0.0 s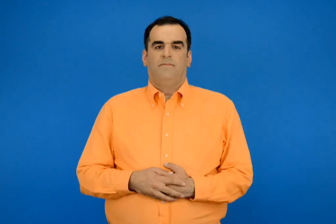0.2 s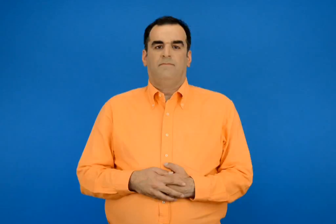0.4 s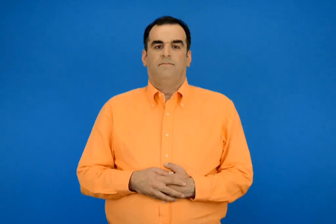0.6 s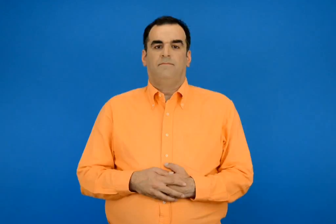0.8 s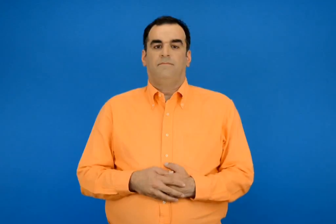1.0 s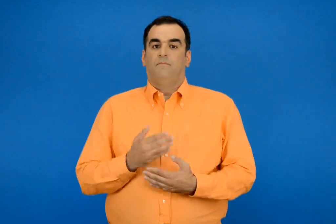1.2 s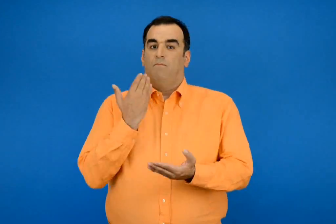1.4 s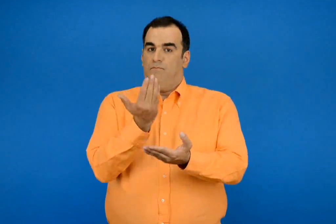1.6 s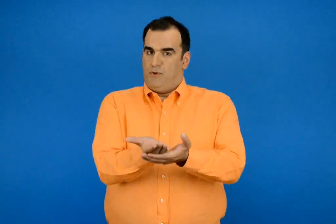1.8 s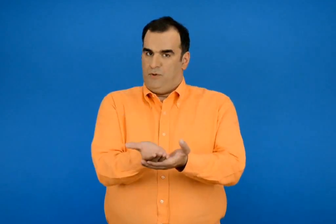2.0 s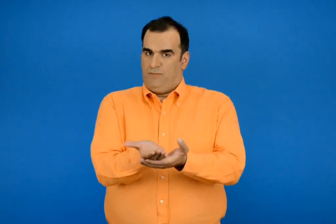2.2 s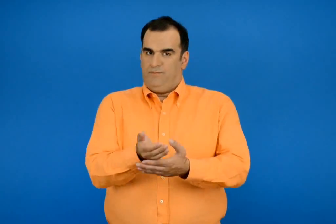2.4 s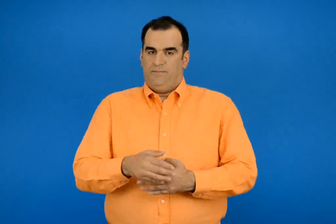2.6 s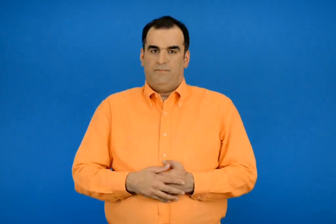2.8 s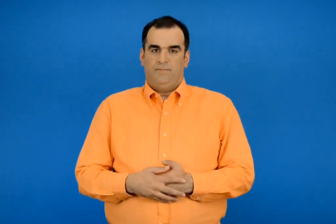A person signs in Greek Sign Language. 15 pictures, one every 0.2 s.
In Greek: προτείνω
